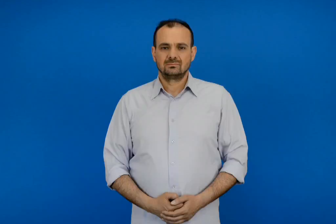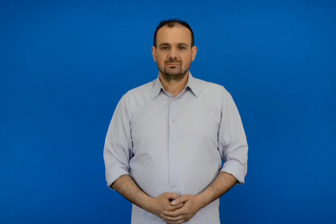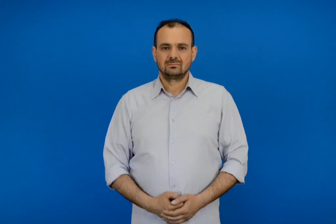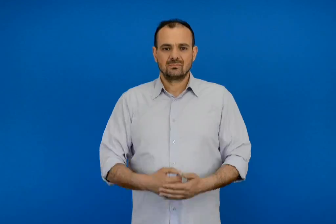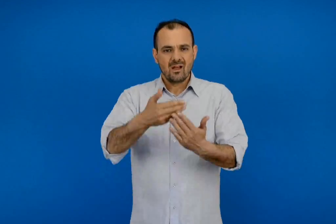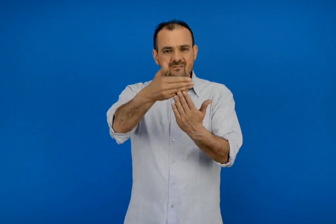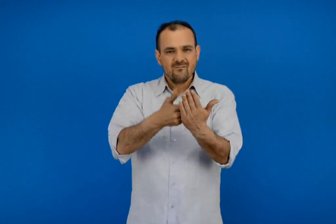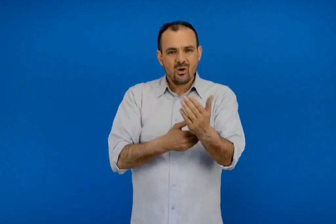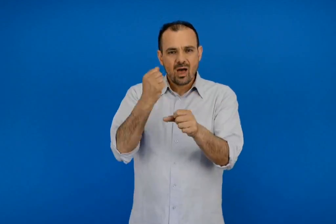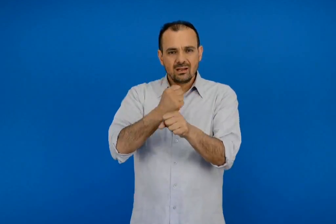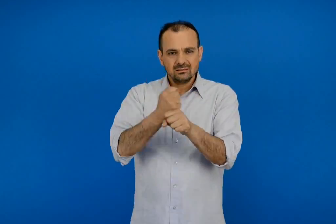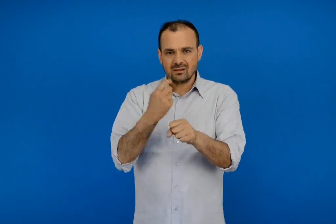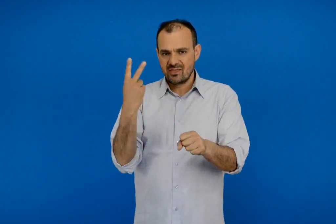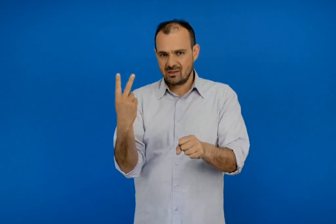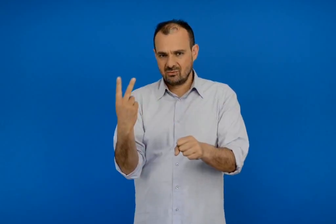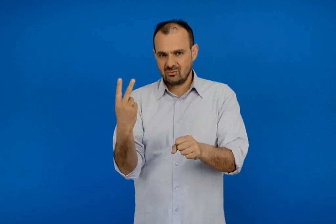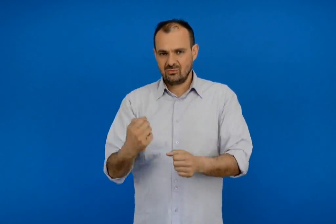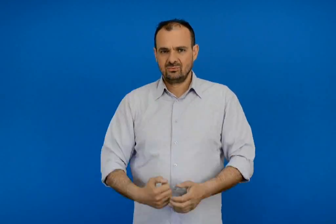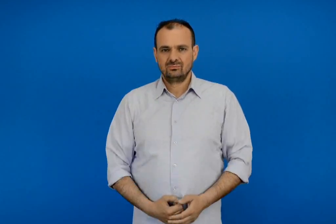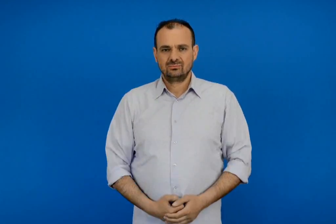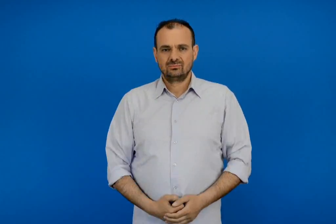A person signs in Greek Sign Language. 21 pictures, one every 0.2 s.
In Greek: φύλλο εργασίας 2
